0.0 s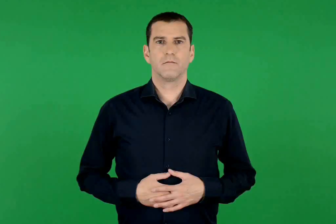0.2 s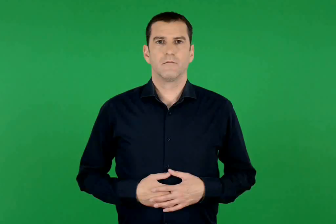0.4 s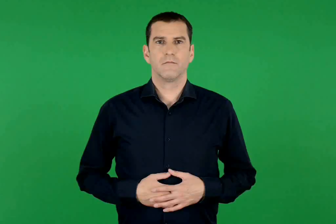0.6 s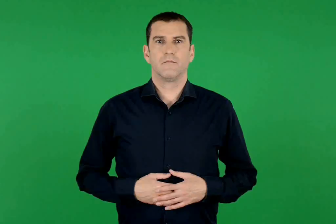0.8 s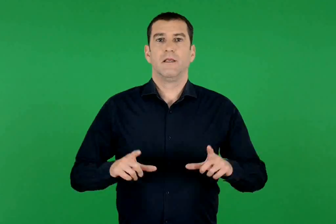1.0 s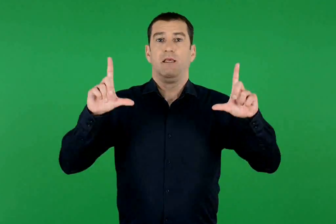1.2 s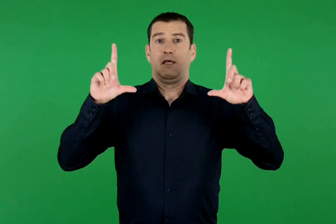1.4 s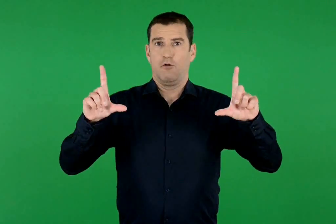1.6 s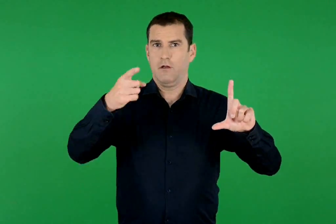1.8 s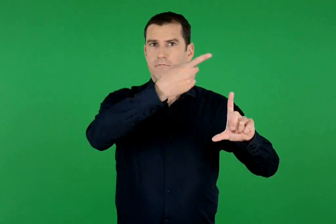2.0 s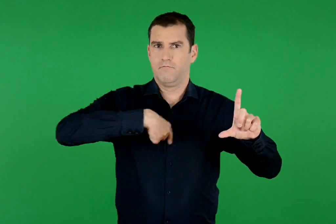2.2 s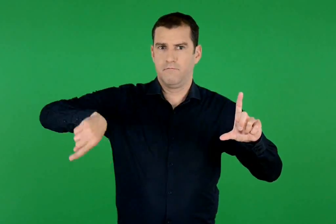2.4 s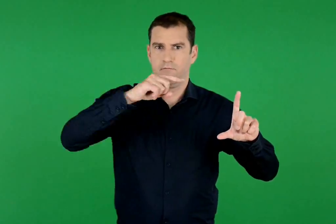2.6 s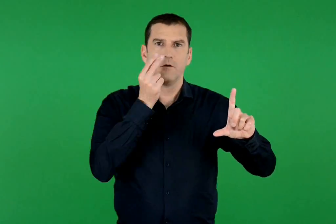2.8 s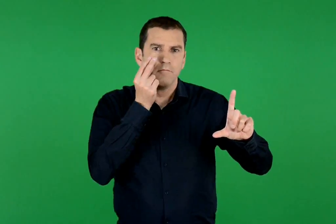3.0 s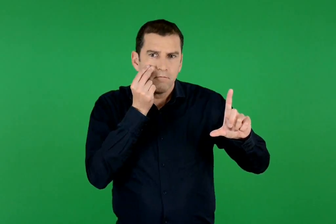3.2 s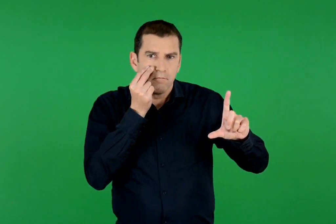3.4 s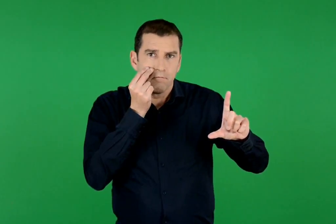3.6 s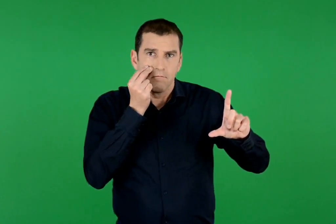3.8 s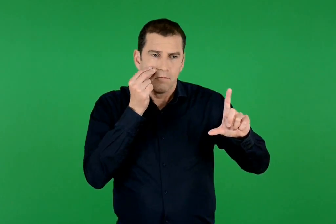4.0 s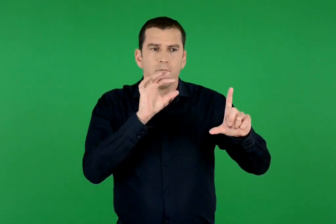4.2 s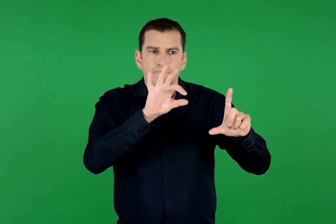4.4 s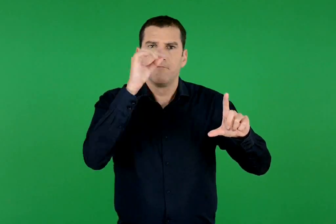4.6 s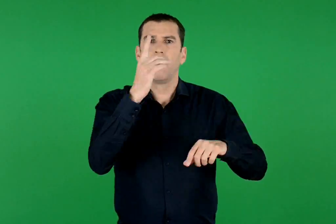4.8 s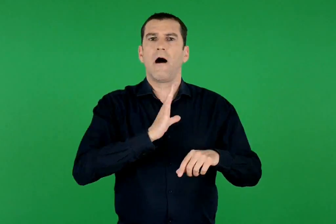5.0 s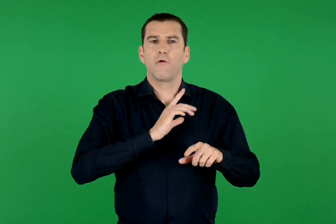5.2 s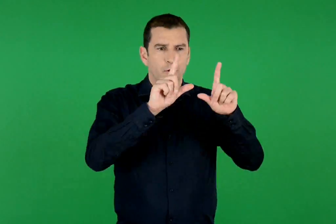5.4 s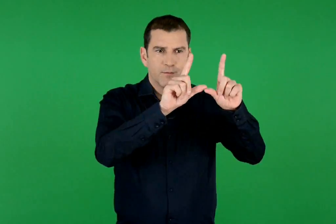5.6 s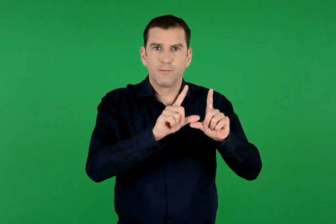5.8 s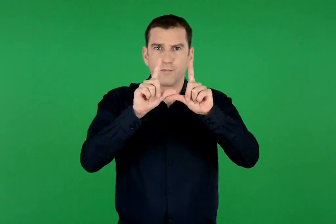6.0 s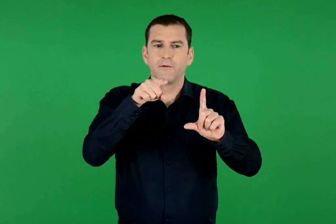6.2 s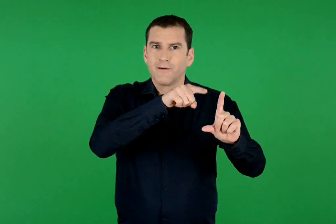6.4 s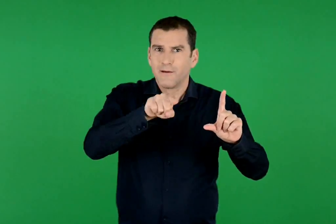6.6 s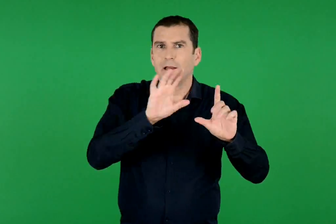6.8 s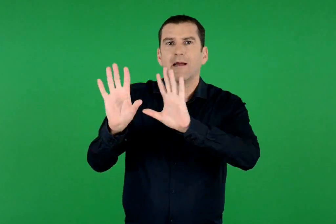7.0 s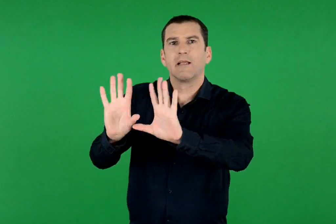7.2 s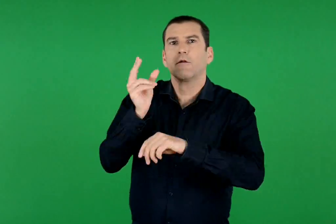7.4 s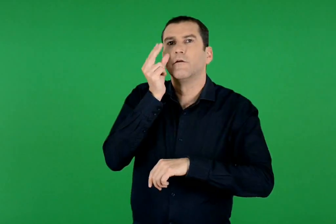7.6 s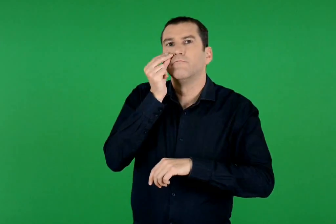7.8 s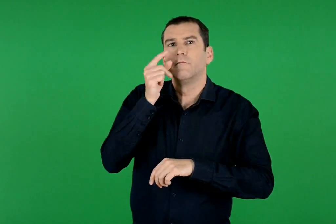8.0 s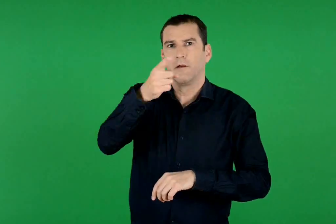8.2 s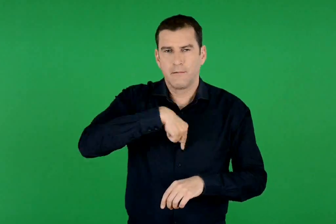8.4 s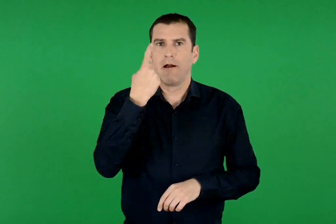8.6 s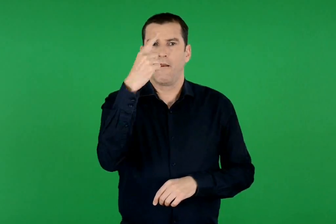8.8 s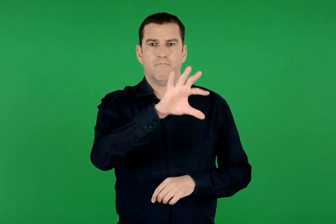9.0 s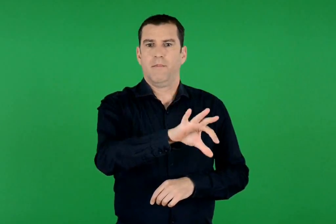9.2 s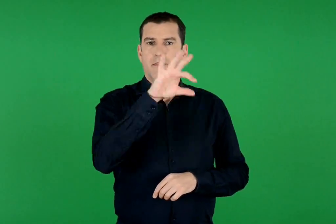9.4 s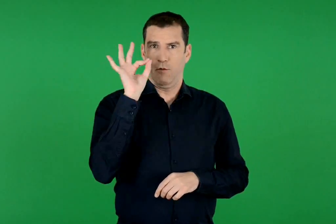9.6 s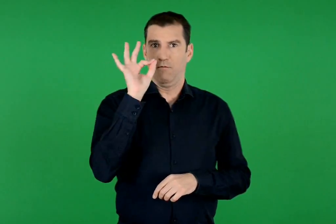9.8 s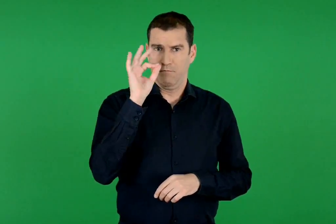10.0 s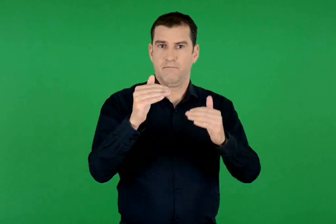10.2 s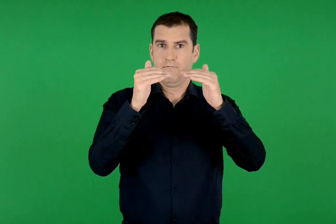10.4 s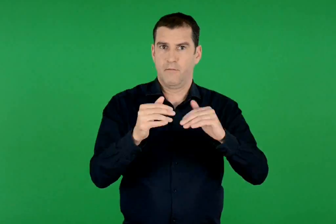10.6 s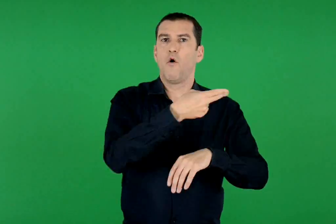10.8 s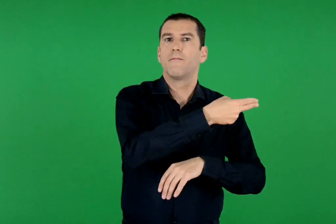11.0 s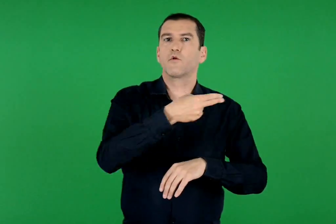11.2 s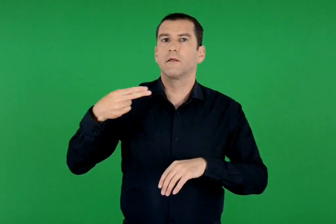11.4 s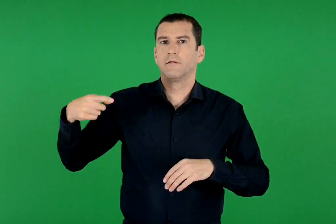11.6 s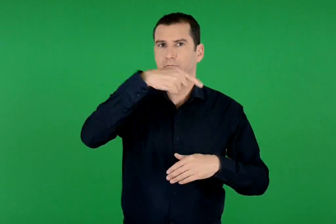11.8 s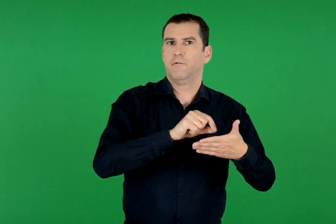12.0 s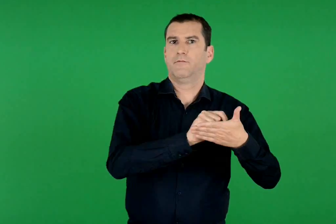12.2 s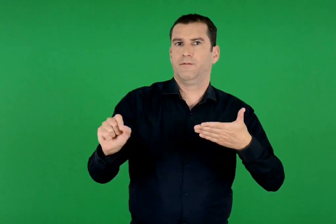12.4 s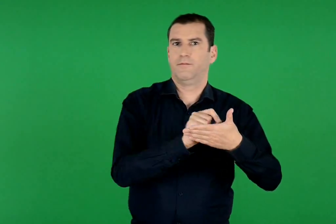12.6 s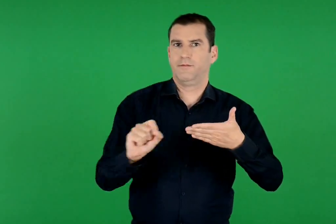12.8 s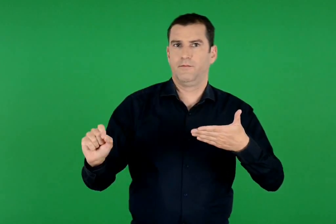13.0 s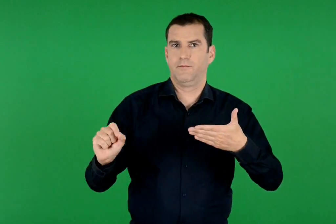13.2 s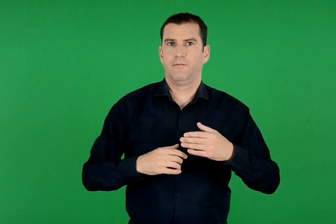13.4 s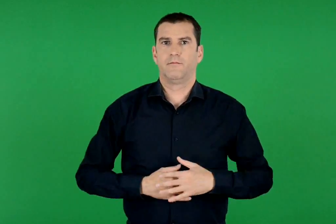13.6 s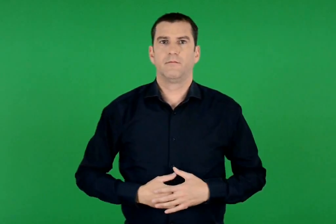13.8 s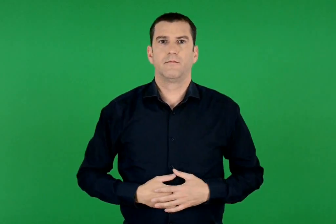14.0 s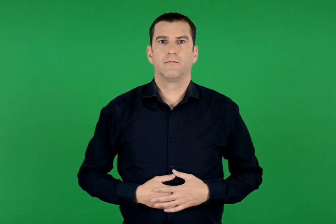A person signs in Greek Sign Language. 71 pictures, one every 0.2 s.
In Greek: παρατηρούμε την εικόνα και επιλέγουμε κάποιον από τους ανθρώπους που παρακολουθούν τηλεόραση. συμπληρώνουμε την πρόταση:
